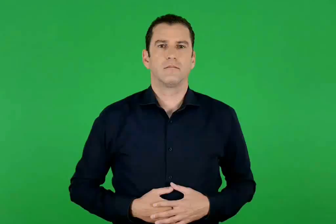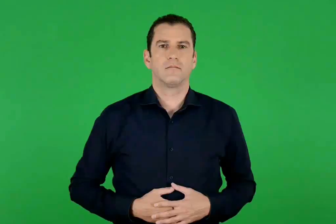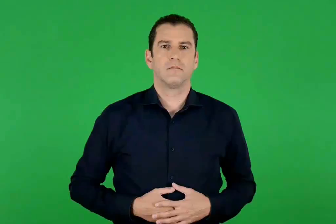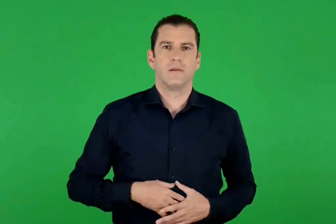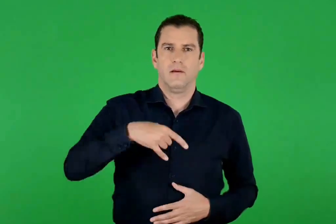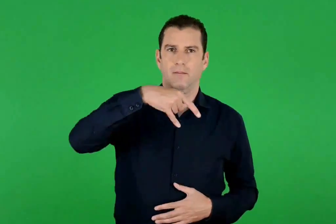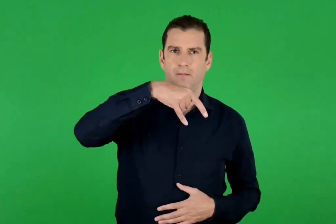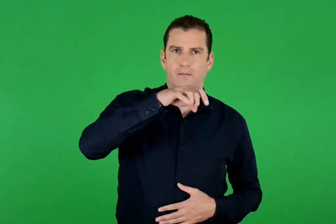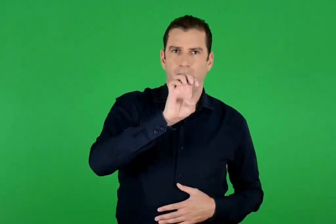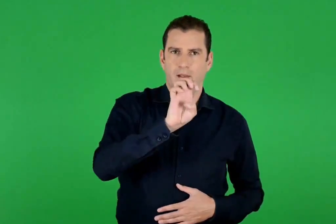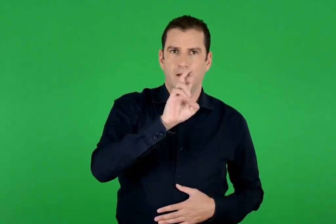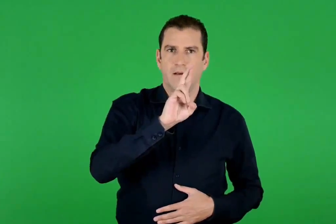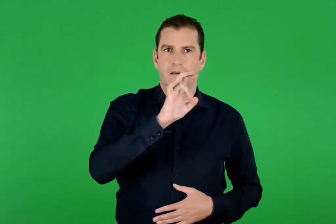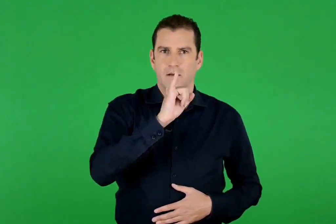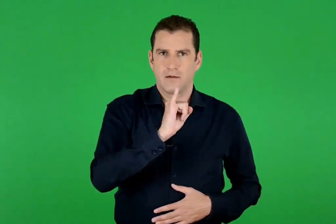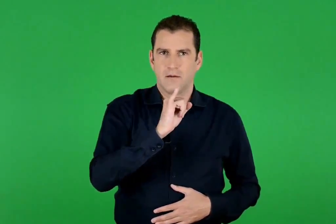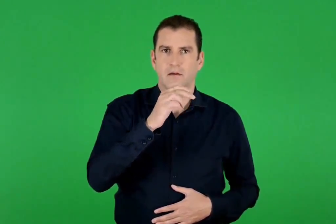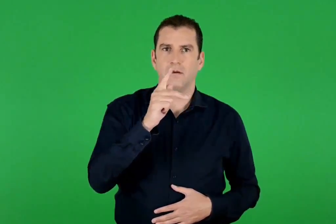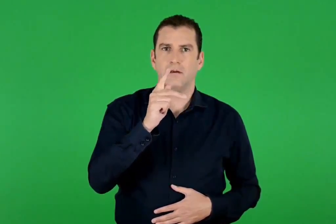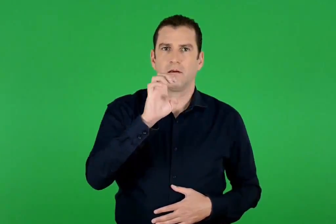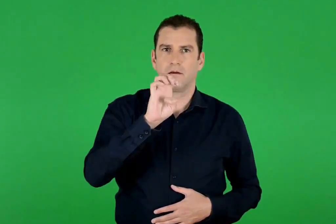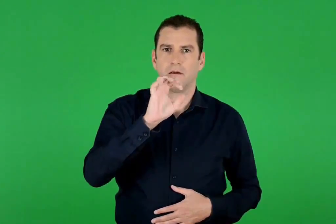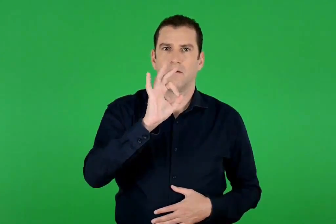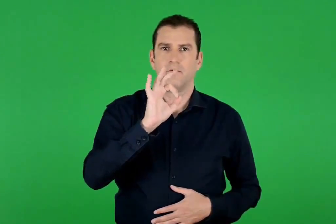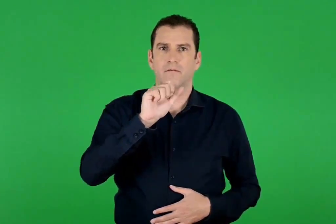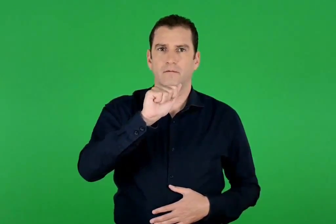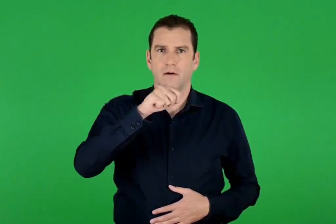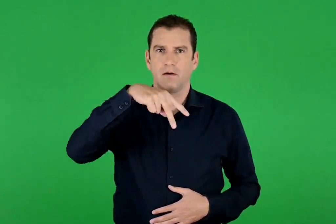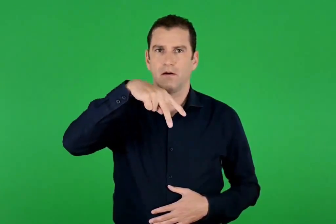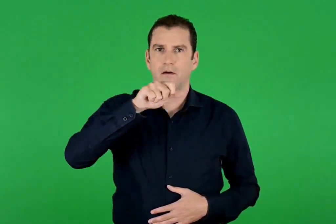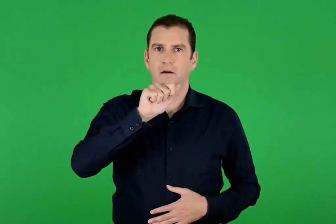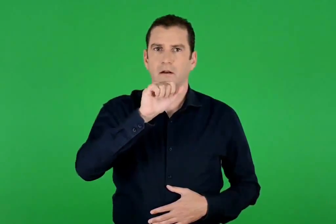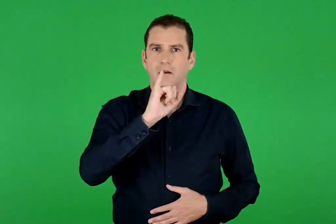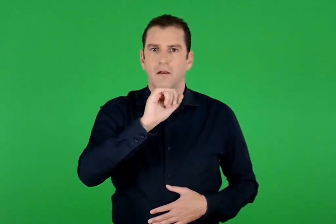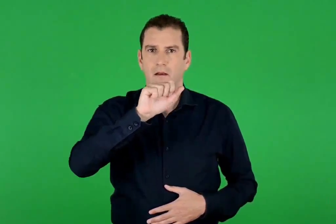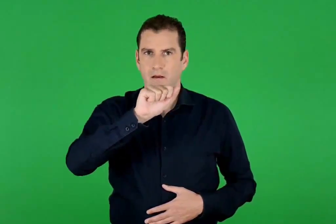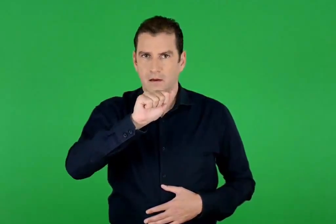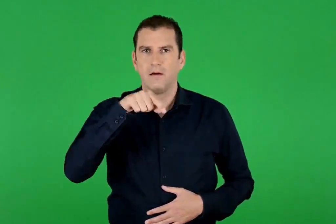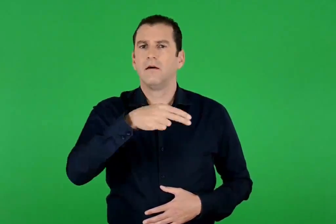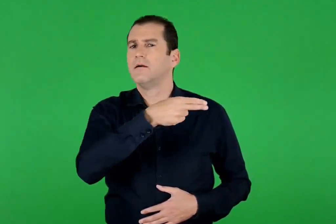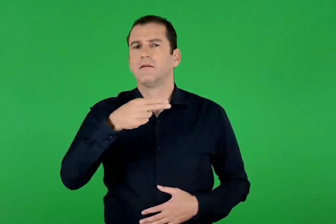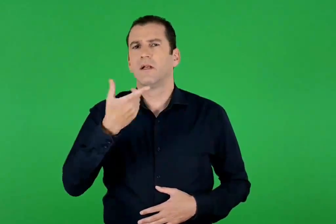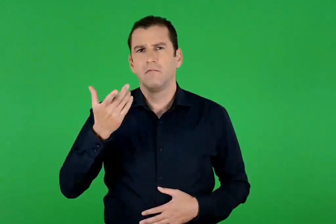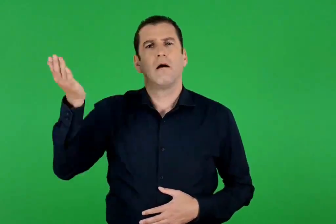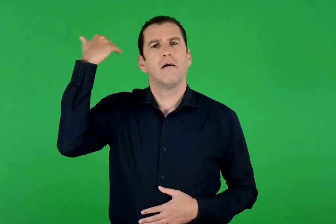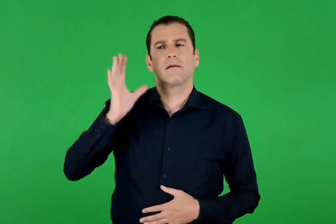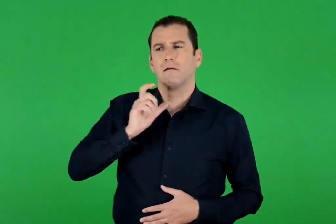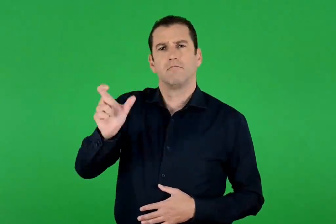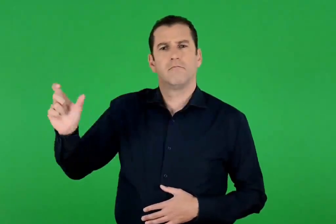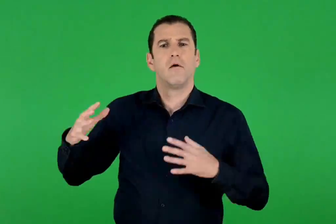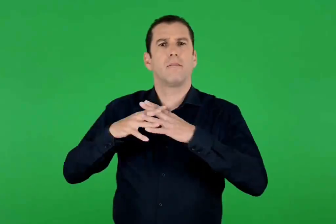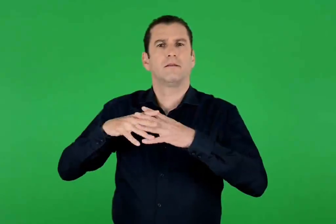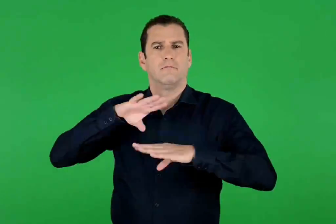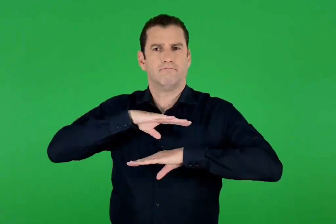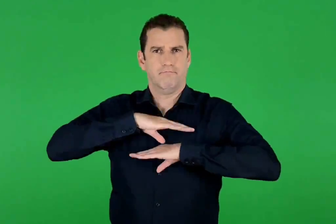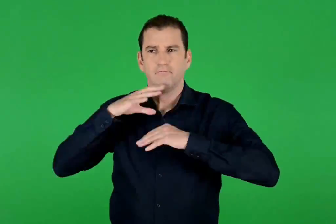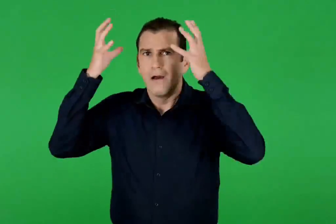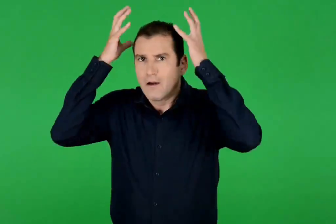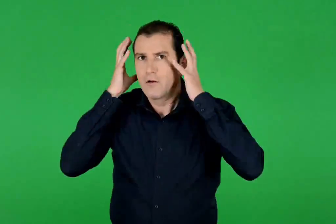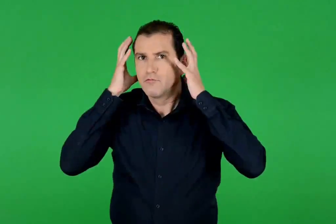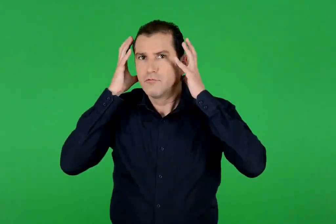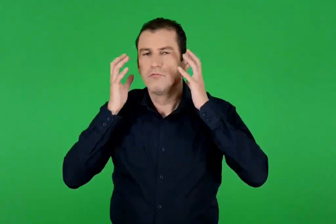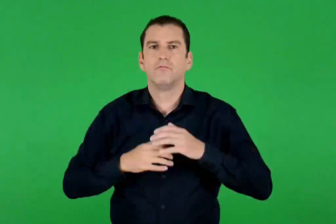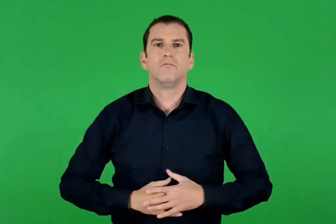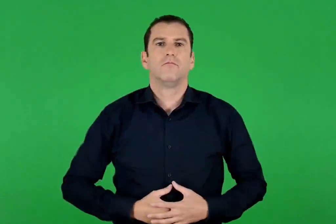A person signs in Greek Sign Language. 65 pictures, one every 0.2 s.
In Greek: περικεφαλαία το κράνος των αρχαίων πολεμιστών
